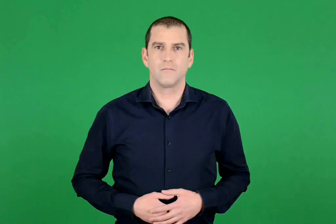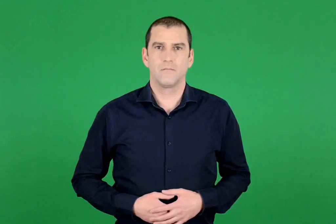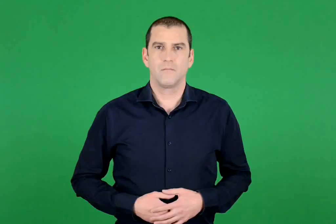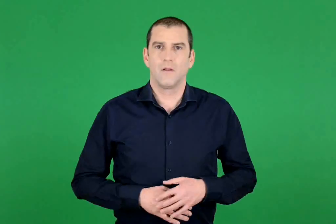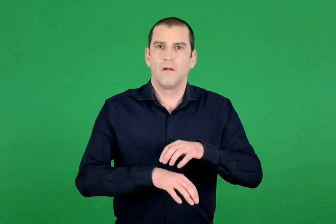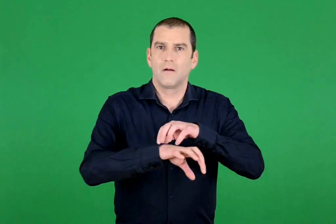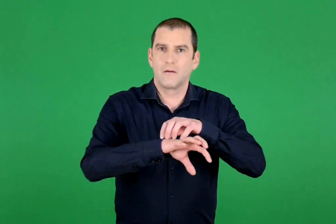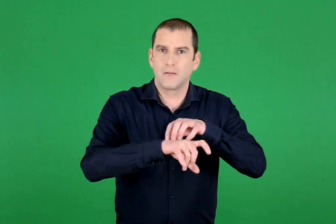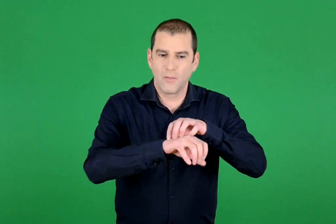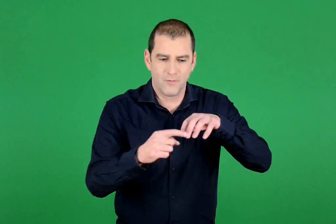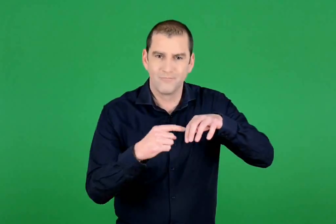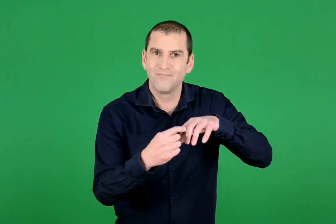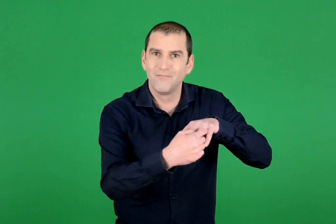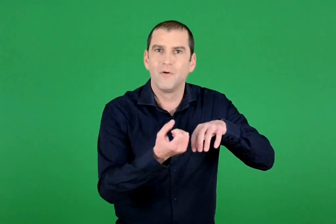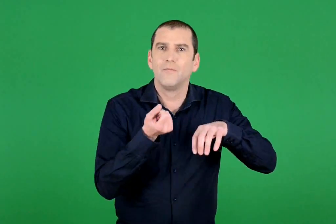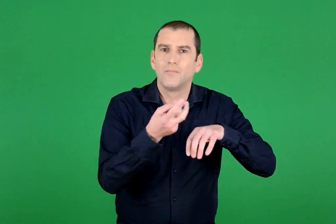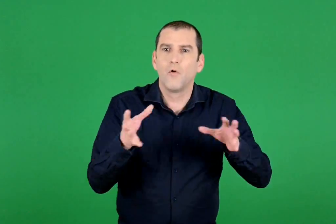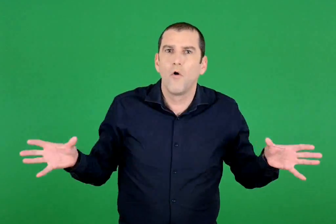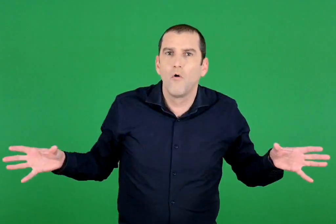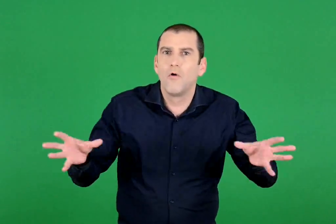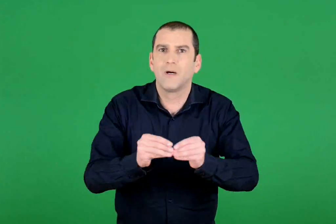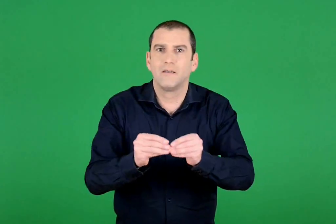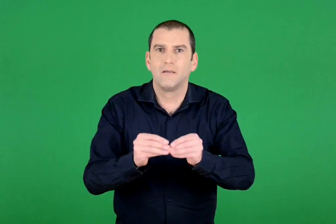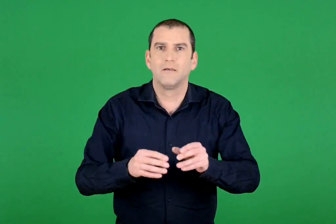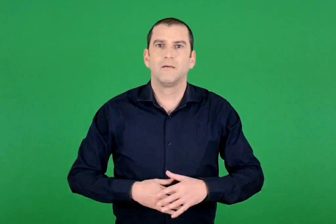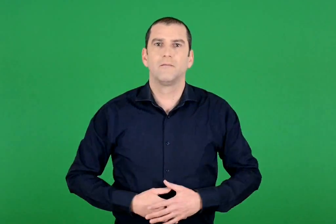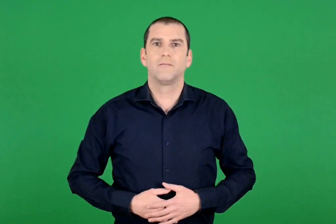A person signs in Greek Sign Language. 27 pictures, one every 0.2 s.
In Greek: τα πόδια όλων των χταποδιών είναι
